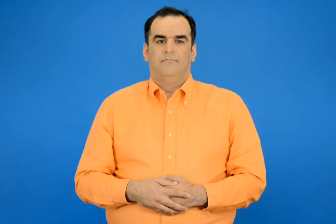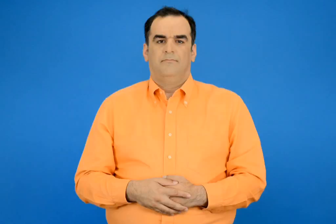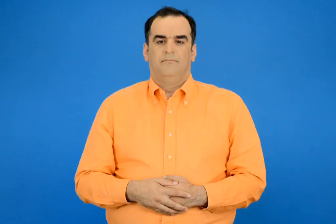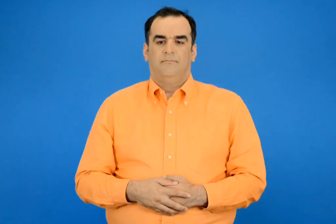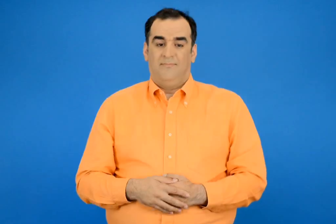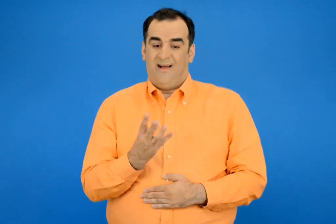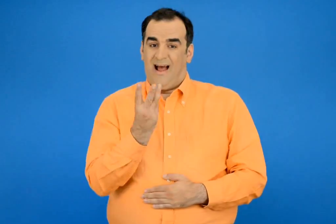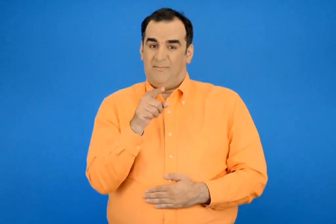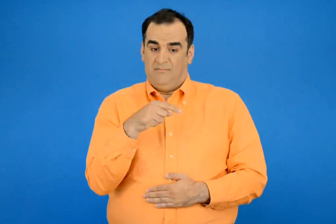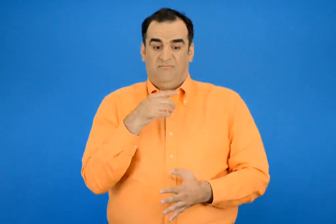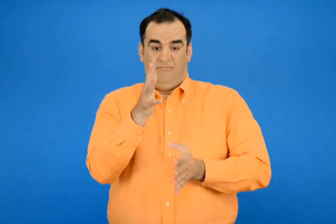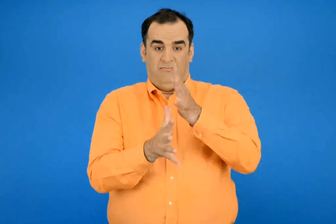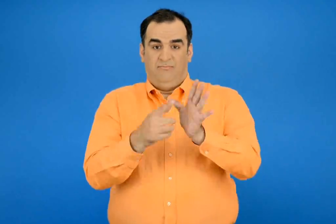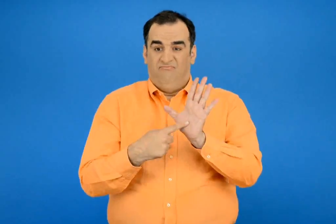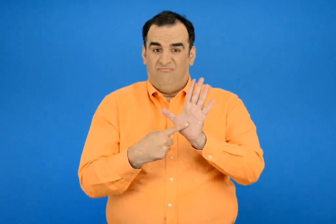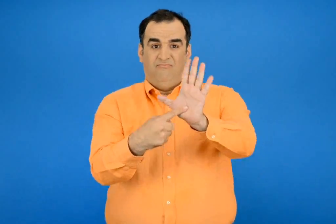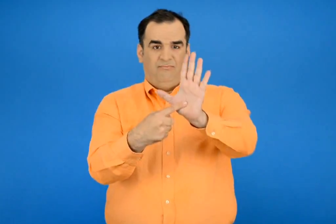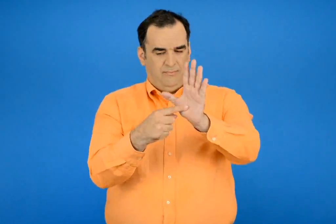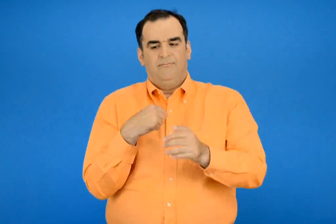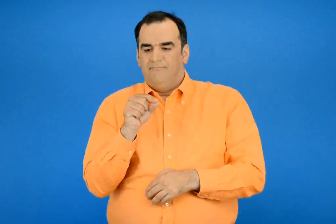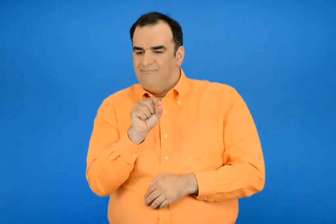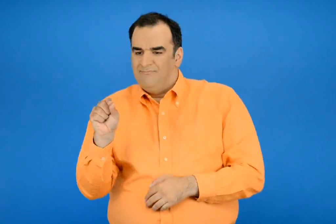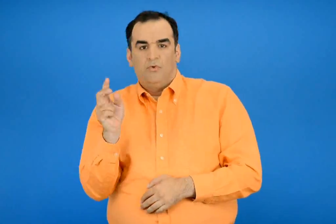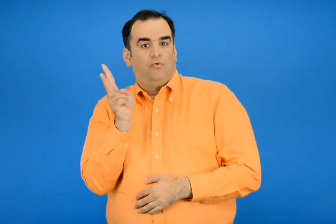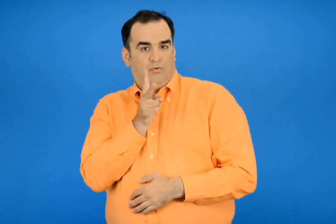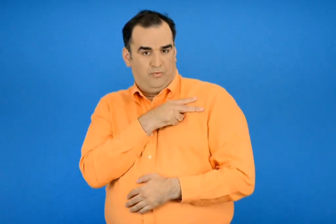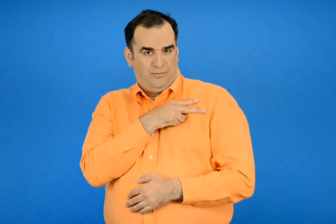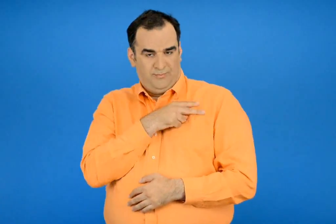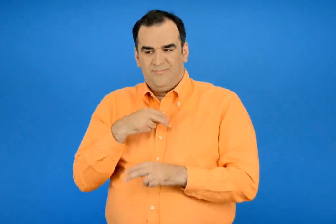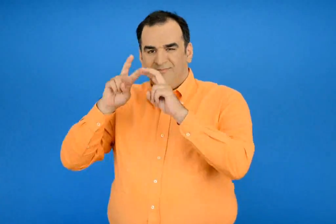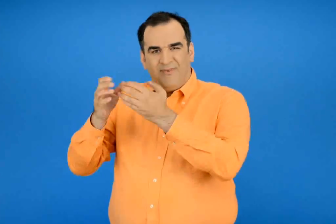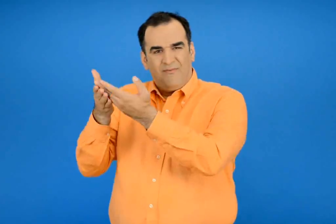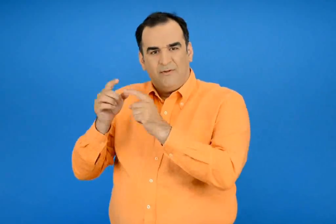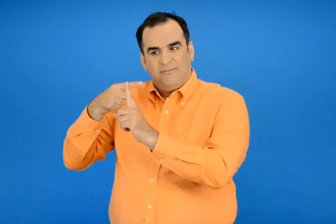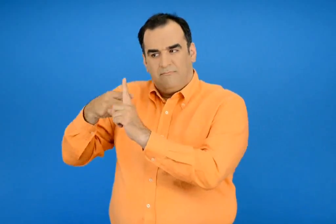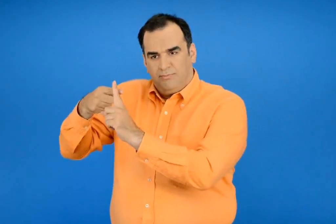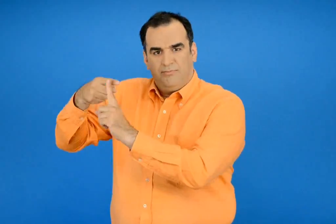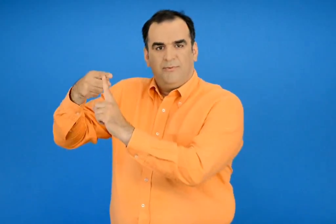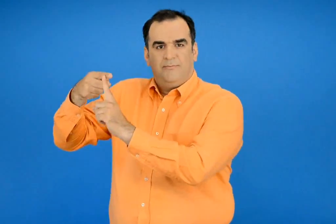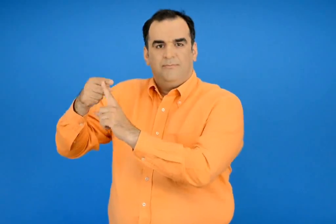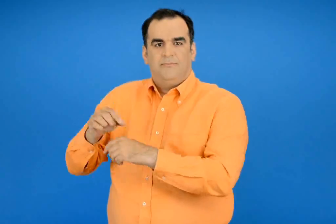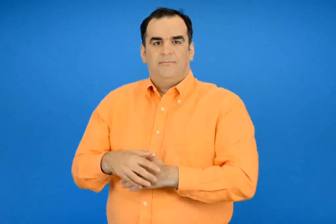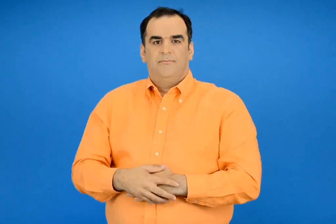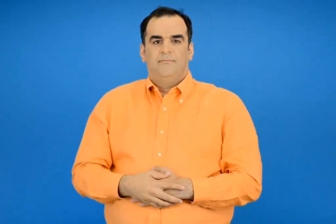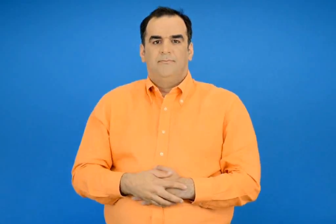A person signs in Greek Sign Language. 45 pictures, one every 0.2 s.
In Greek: διαβάζω δυνατά τον αριθμό στη συνέχεια υπογραμμίζω το σωστό ελέγχω με τον άβακα
